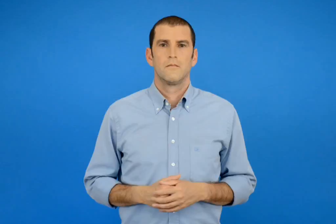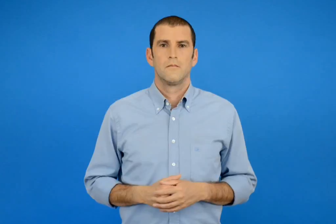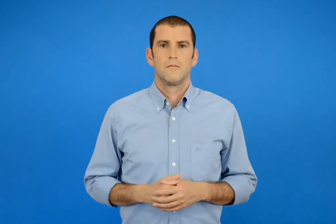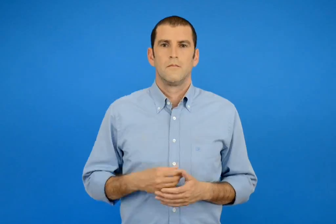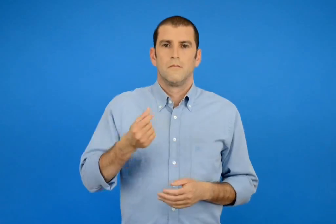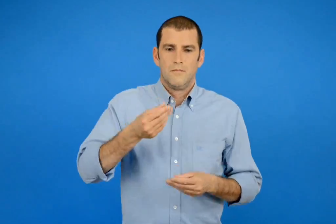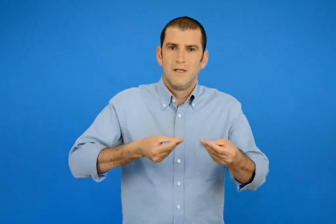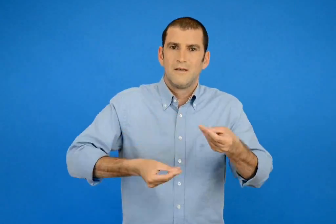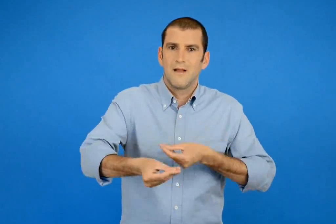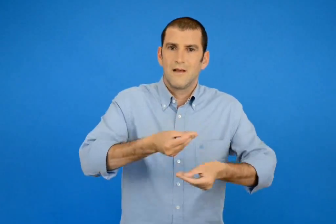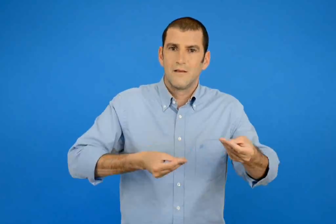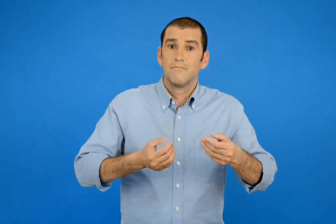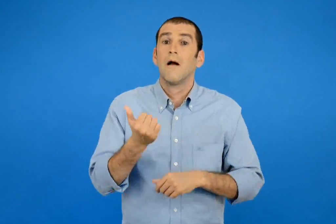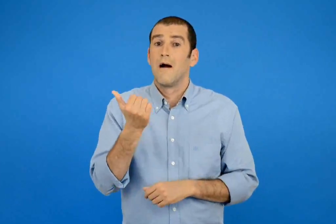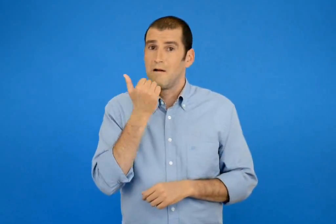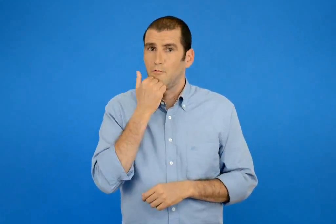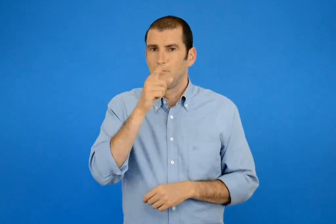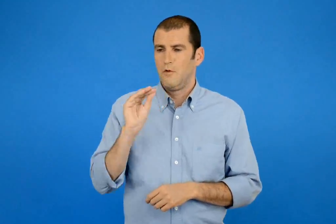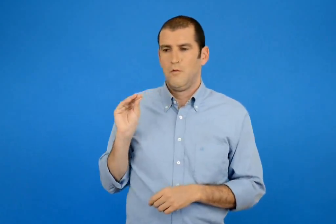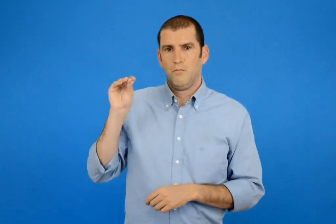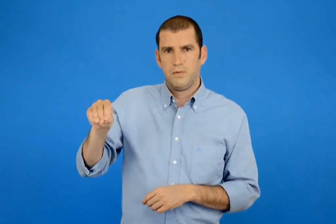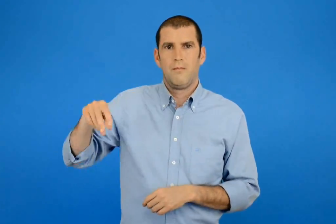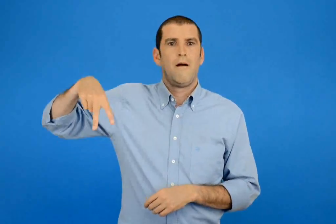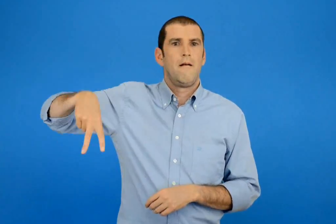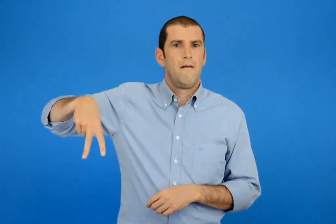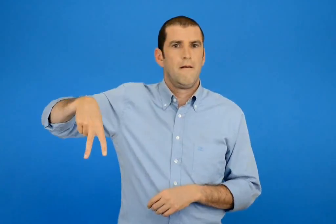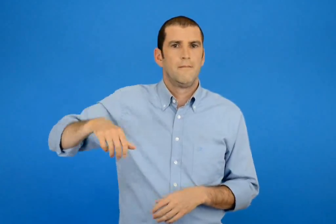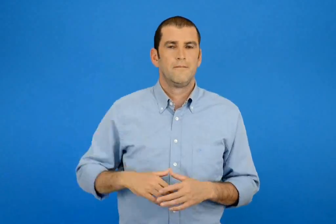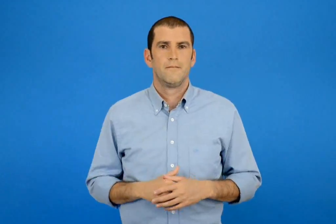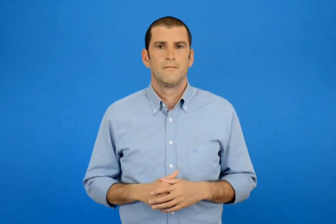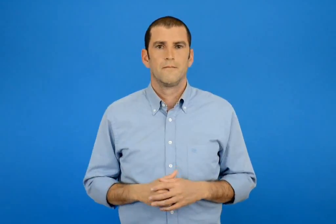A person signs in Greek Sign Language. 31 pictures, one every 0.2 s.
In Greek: βάζω λ στη συναλλαγή που είναι λανθασμένη
